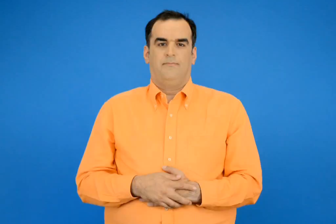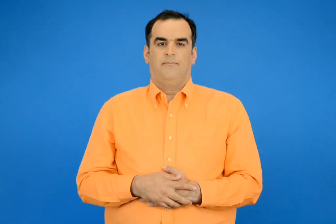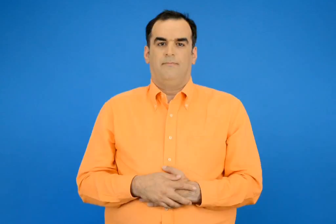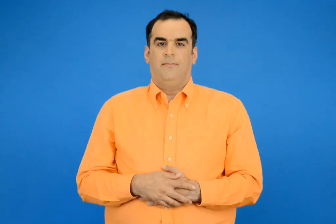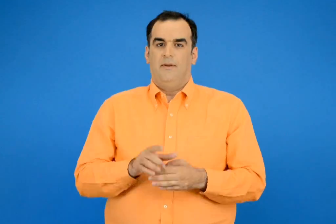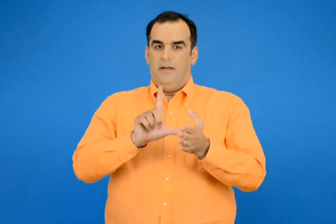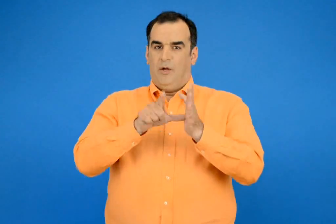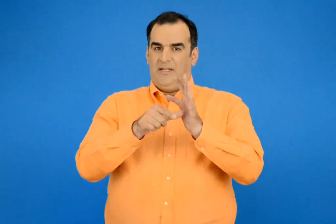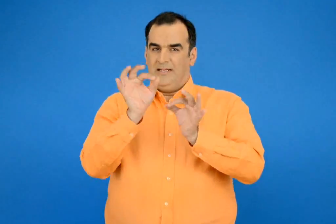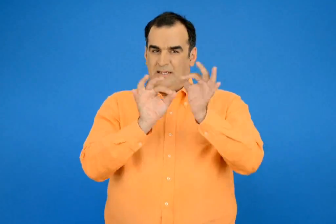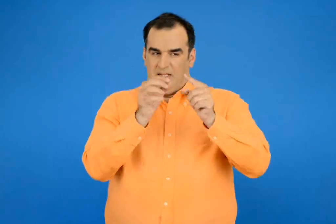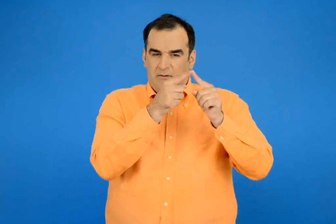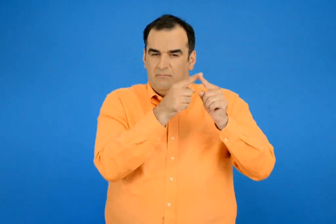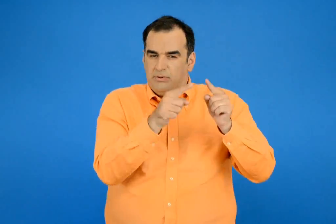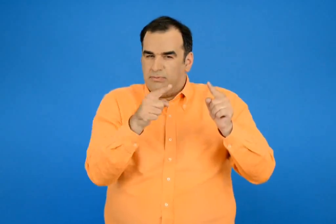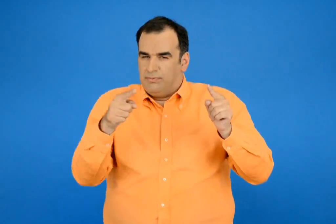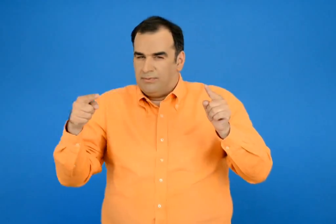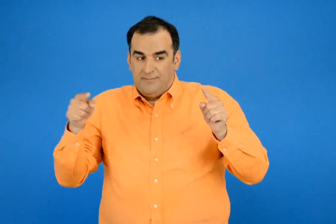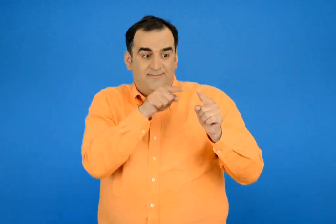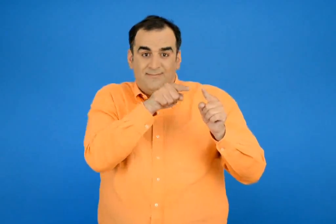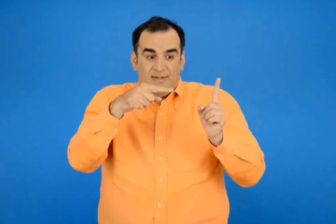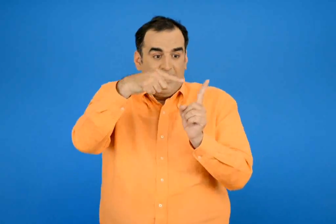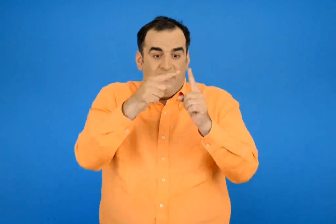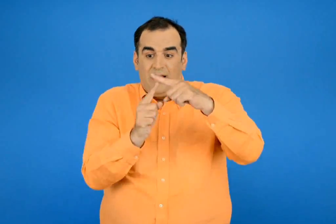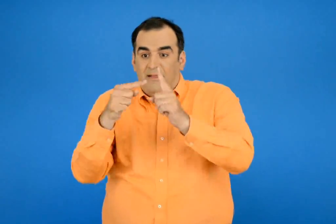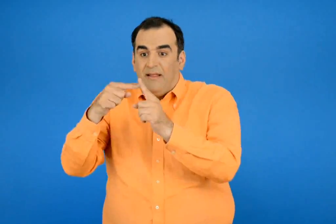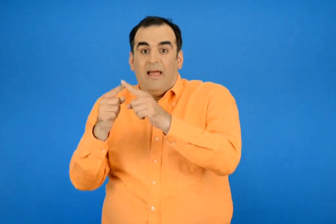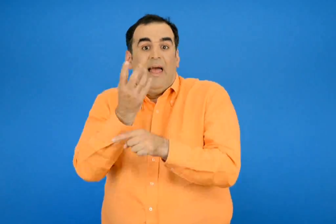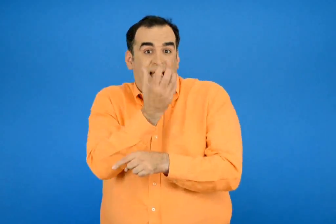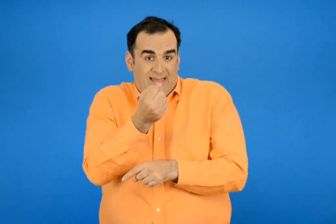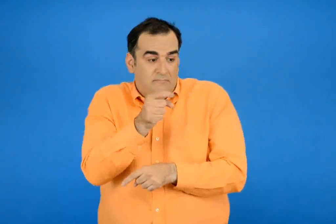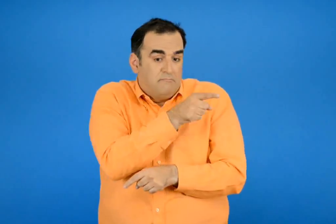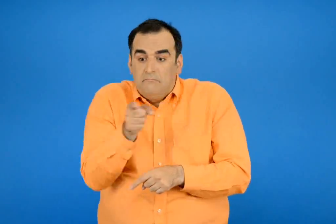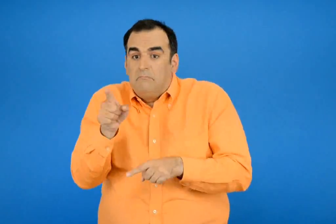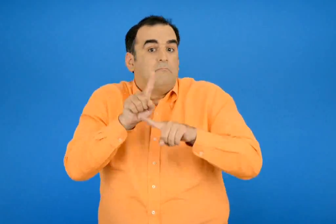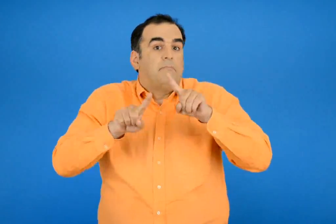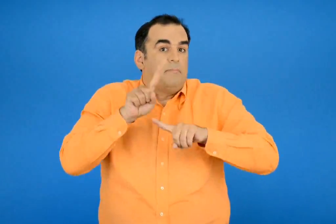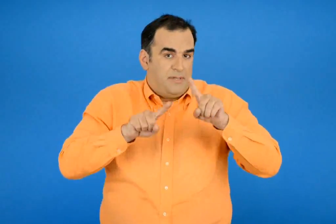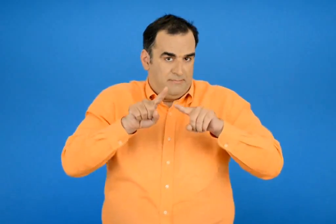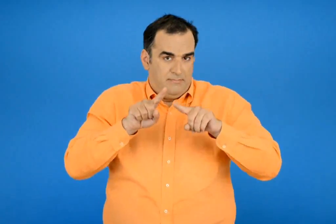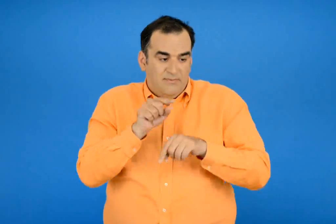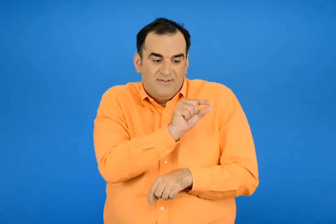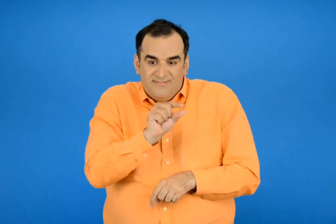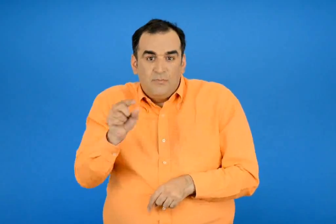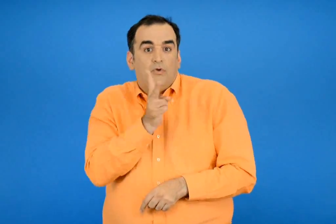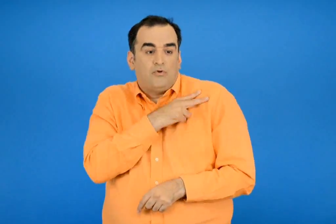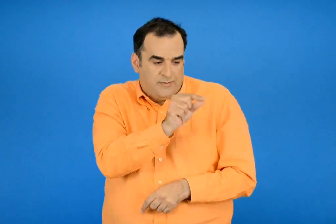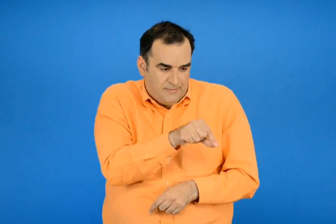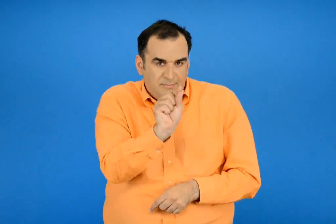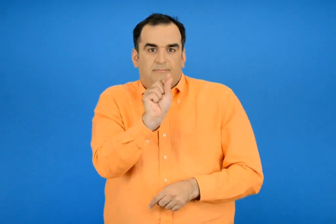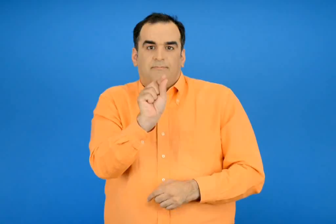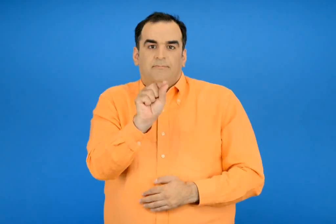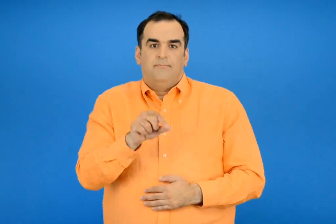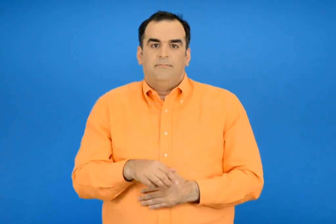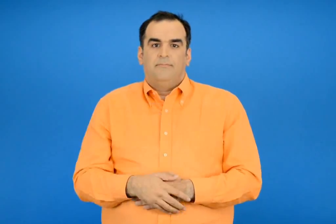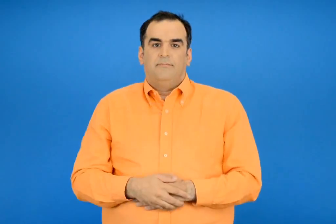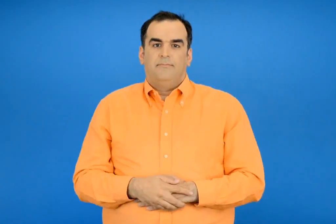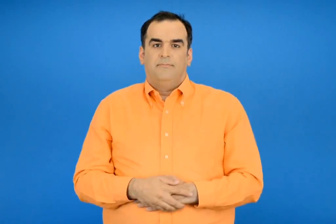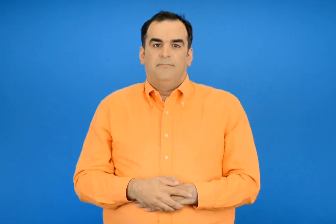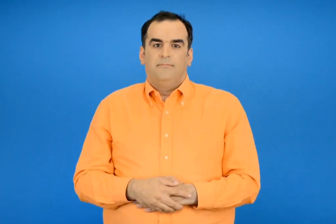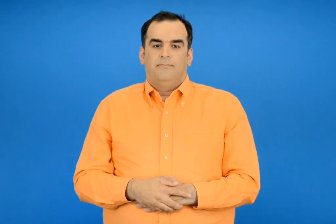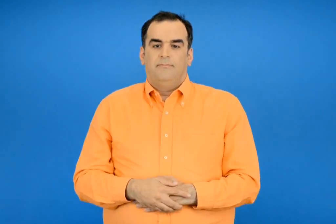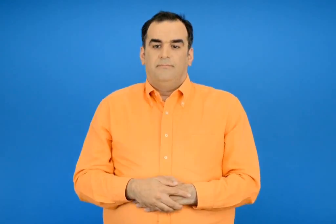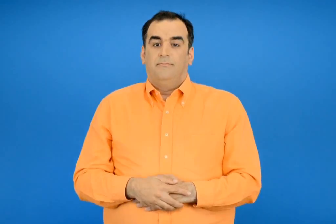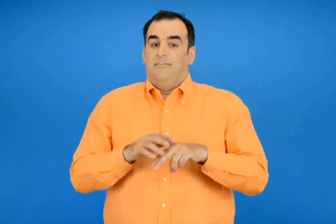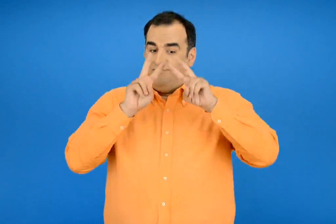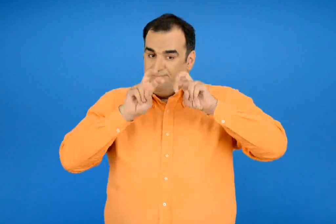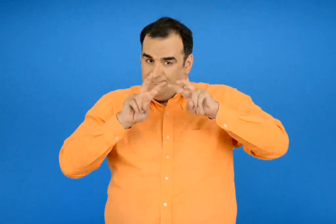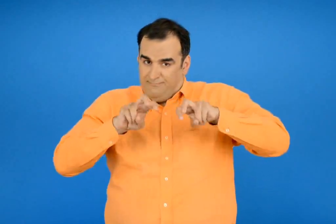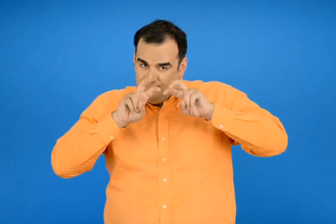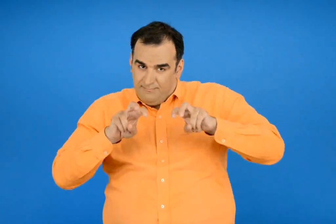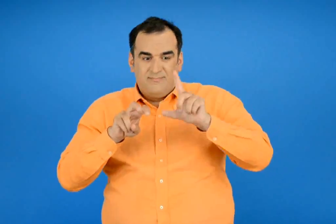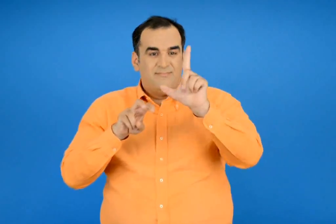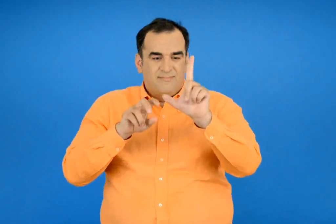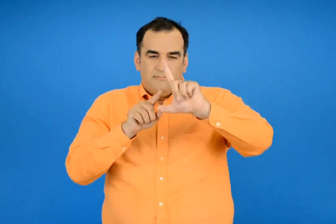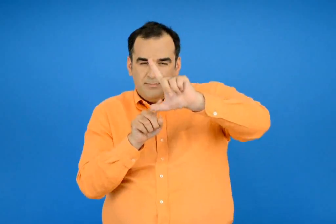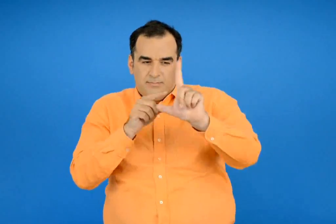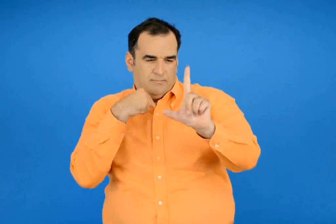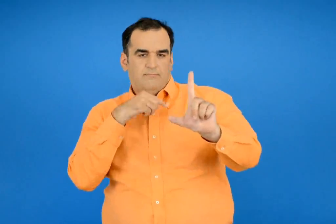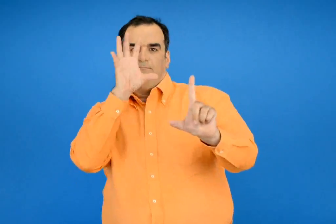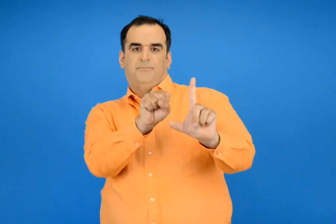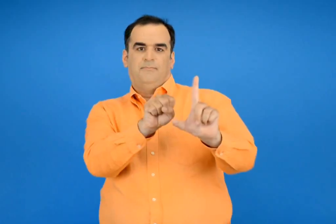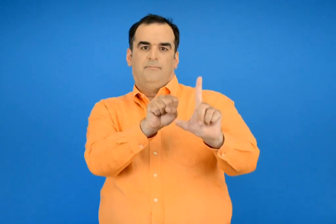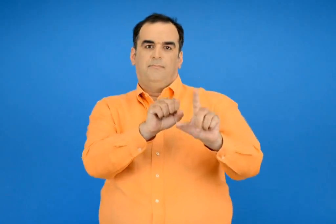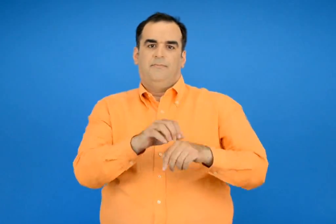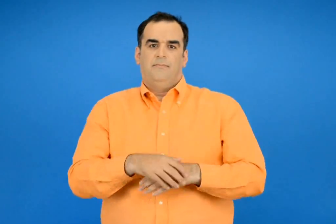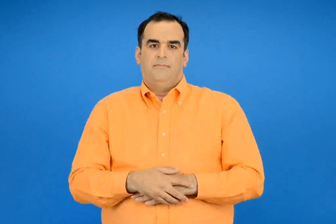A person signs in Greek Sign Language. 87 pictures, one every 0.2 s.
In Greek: σε ποιά γεωμετρικά σχήματα υπάρχουν κάθετες ευθείες ; βάζω √ στο σωστό ελέγχω με το γνώμονα τις εκτιμήσεις μου
